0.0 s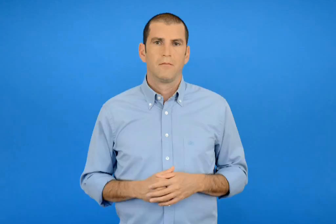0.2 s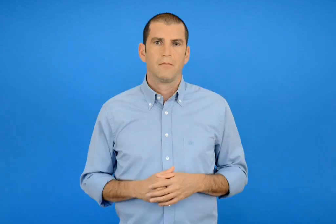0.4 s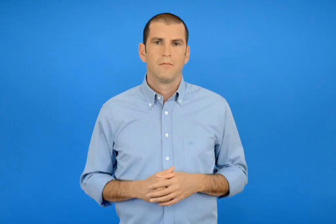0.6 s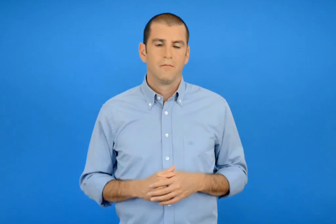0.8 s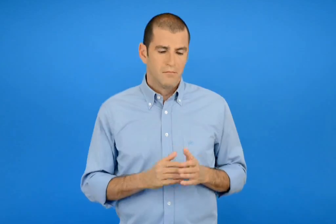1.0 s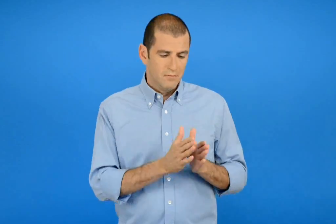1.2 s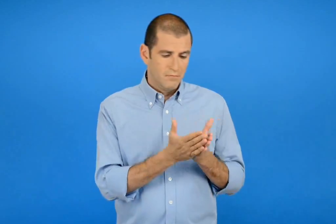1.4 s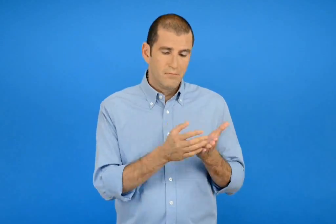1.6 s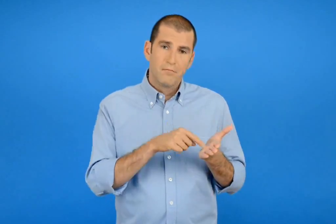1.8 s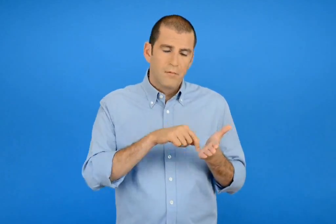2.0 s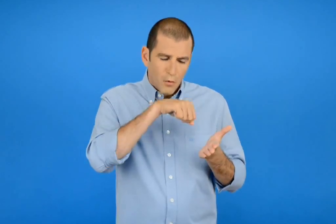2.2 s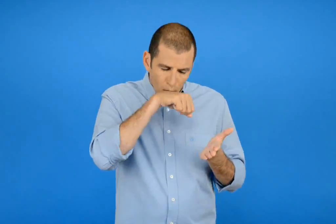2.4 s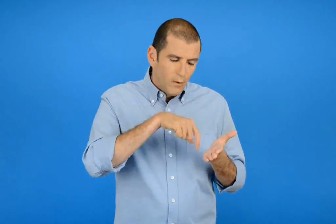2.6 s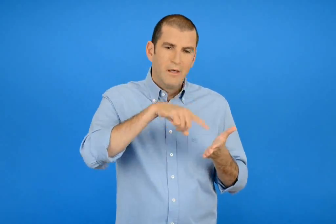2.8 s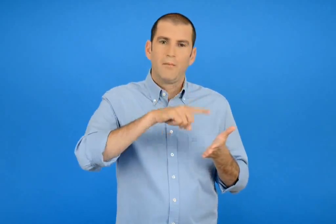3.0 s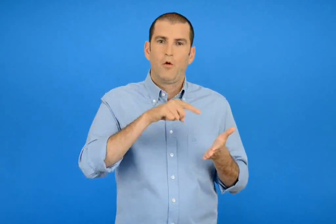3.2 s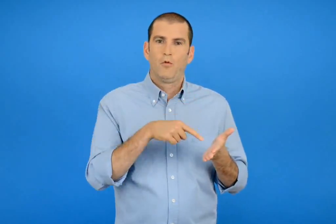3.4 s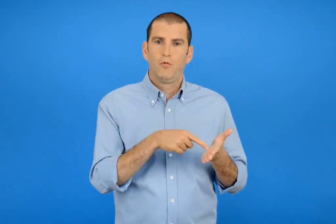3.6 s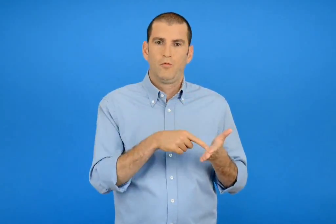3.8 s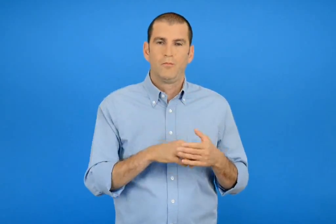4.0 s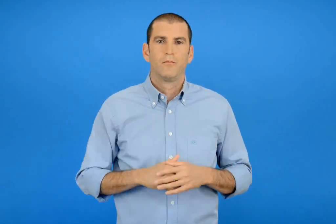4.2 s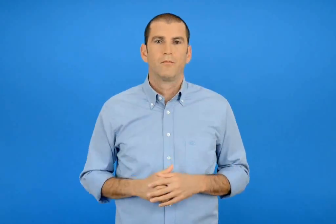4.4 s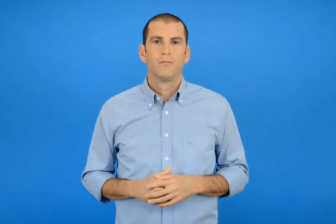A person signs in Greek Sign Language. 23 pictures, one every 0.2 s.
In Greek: αγαπημένο μου ημερολόγιο
